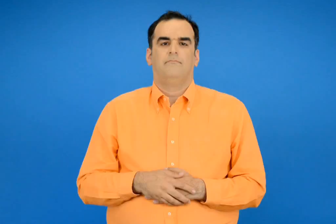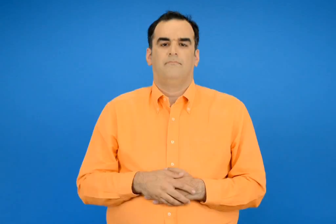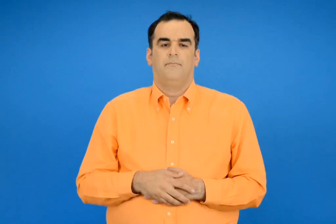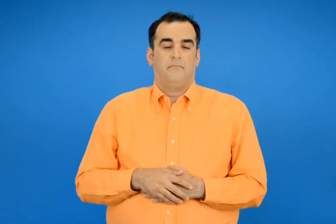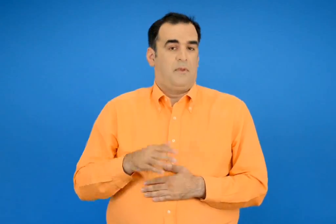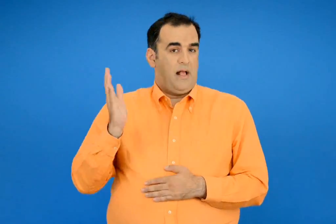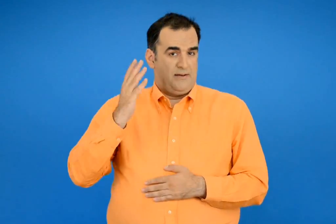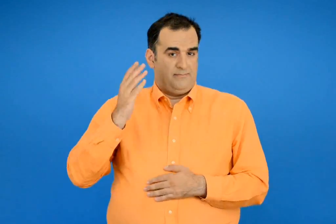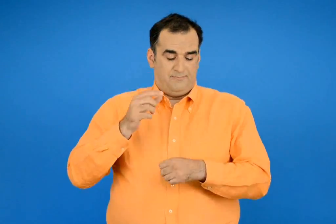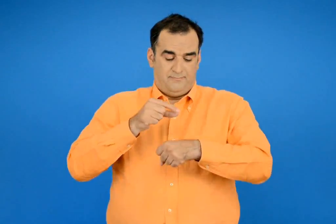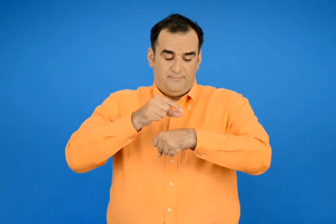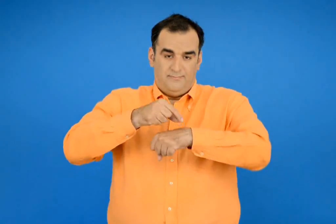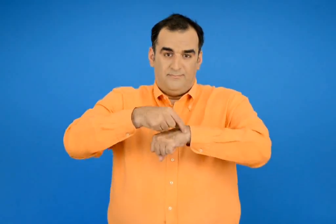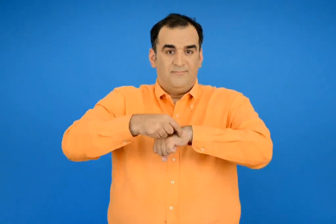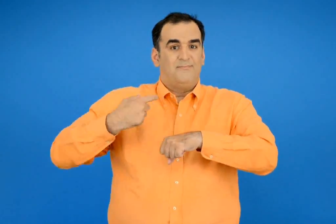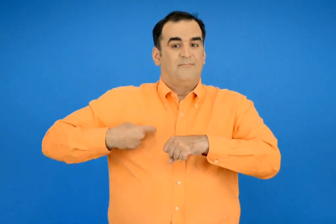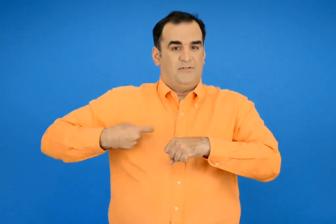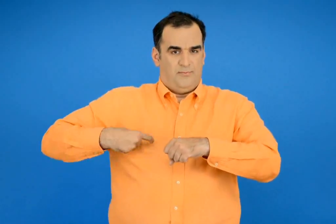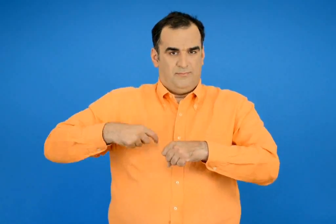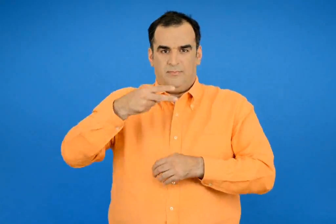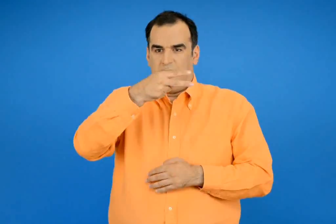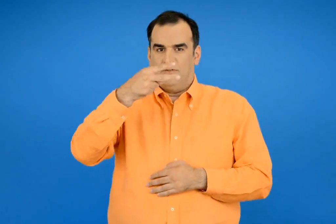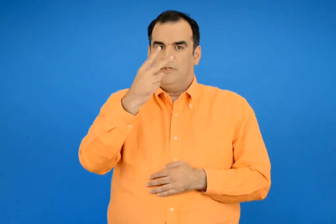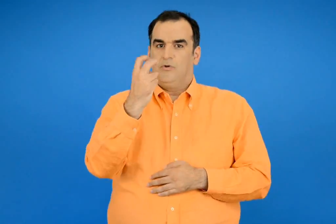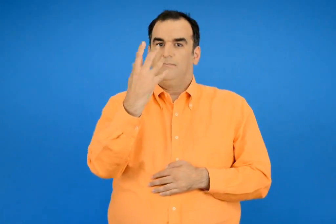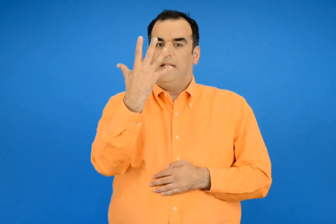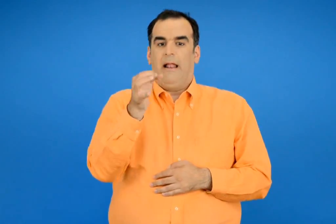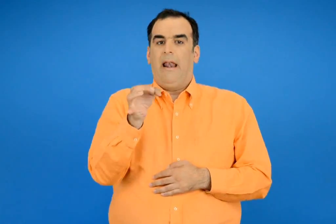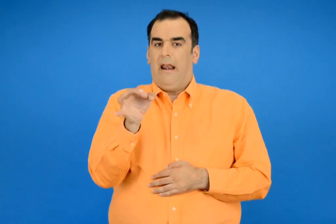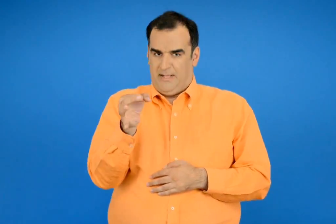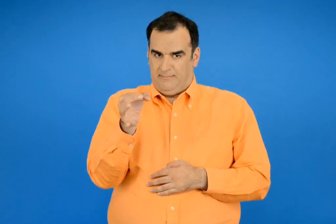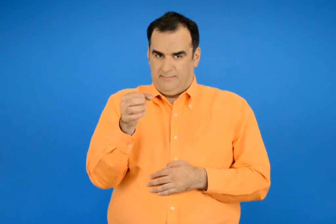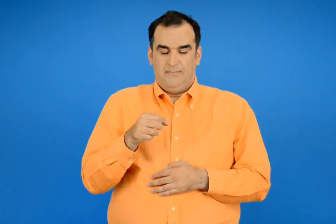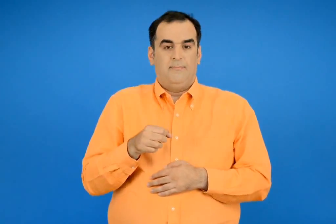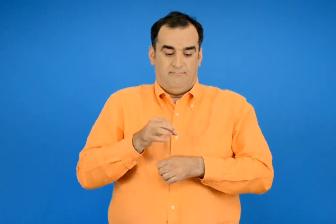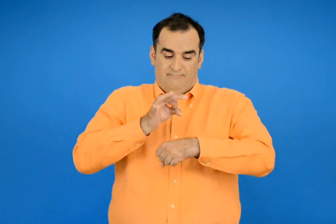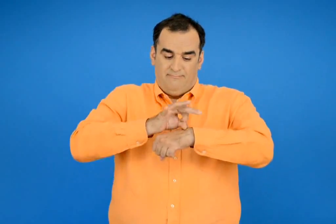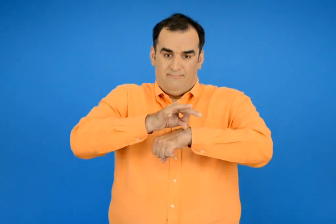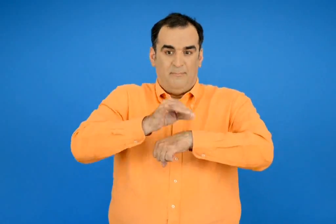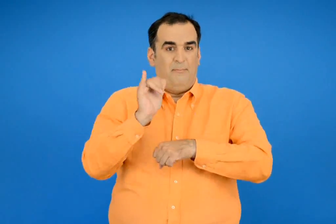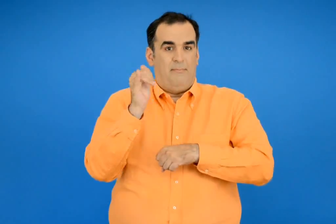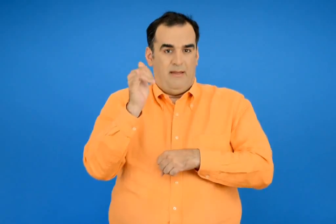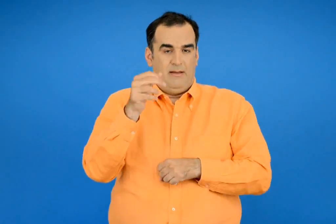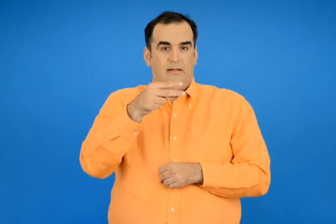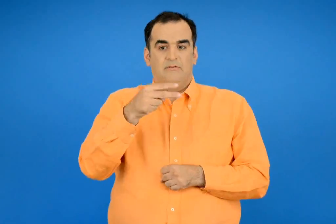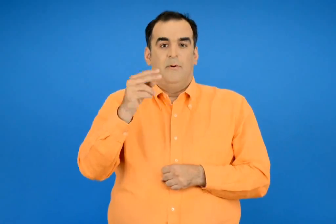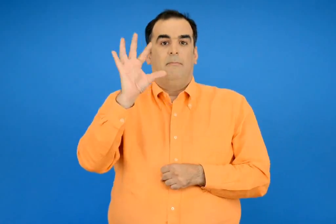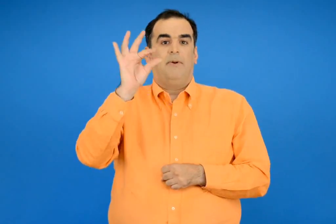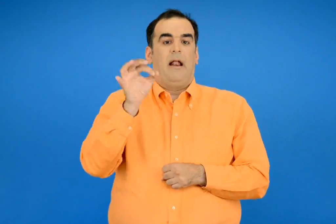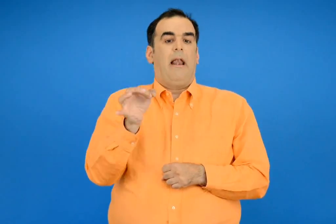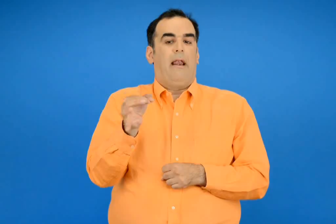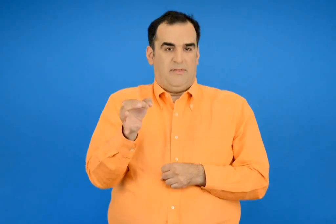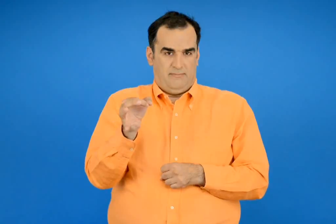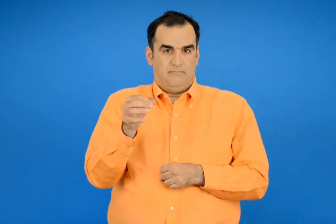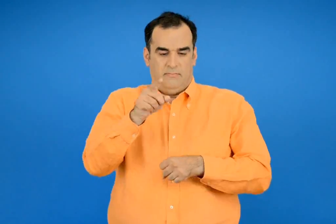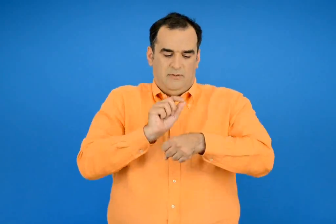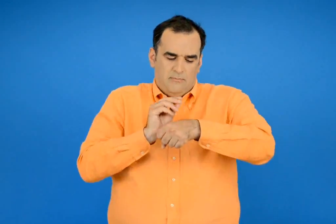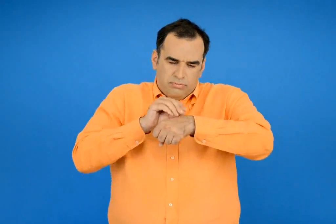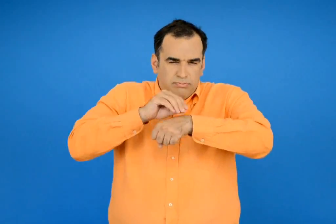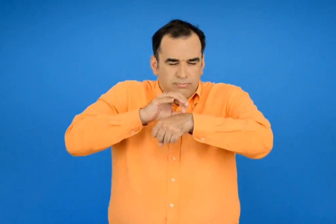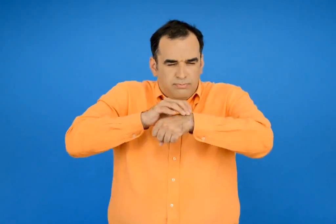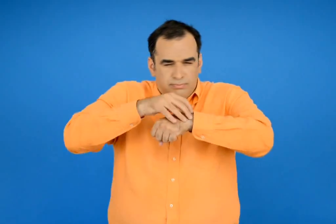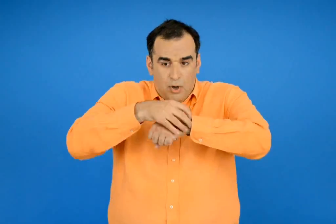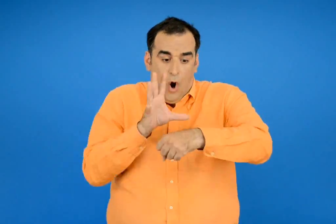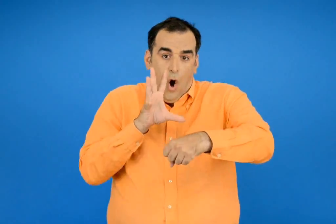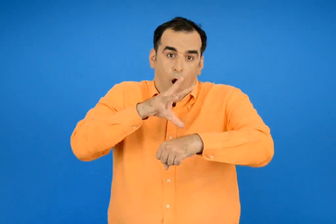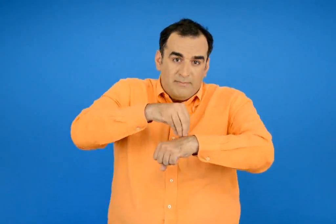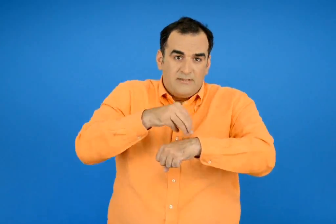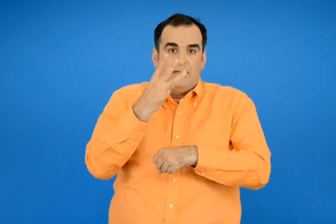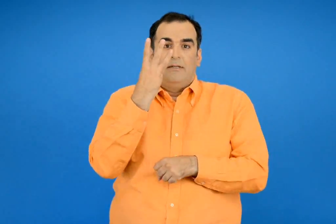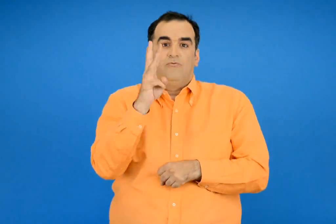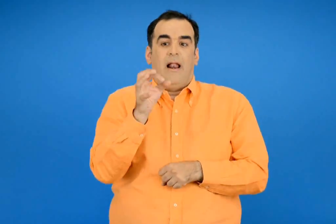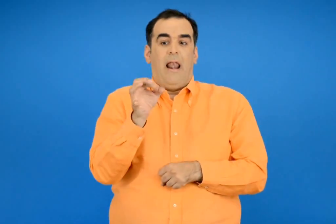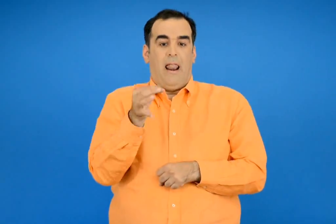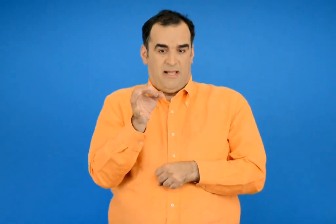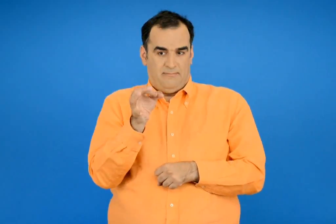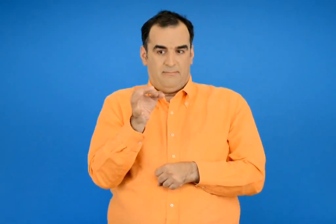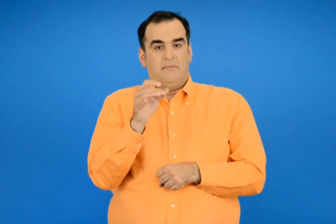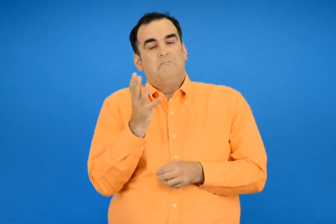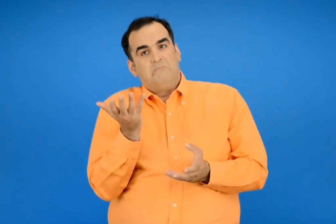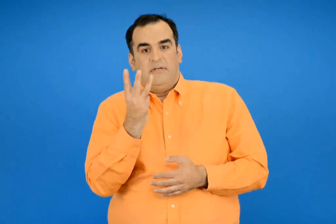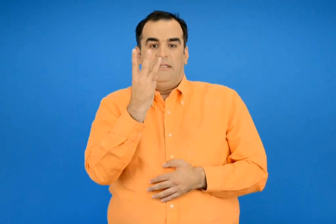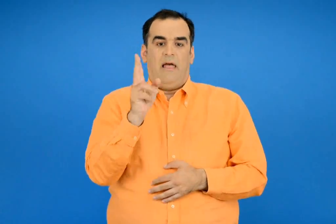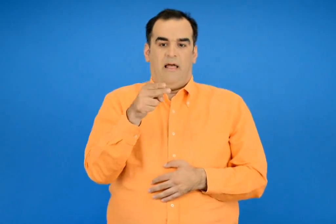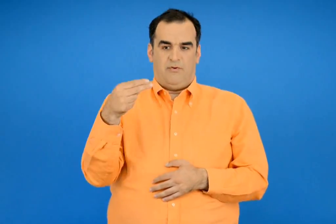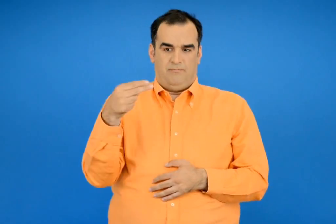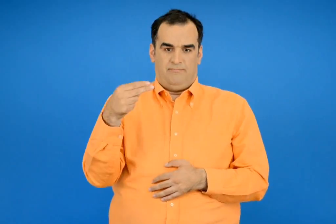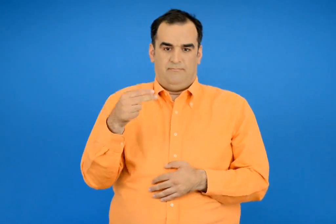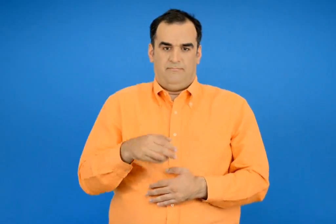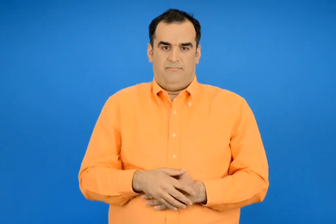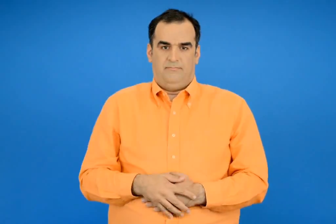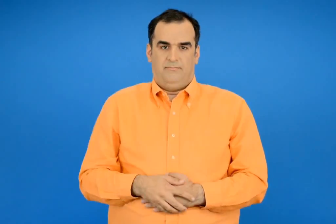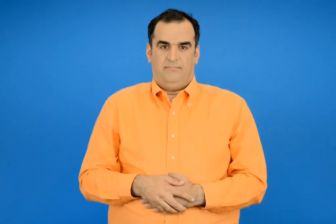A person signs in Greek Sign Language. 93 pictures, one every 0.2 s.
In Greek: αν οι πράσινες χάντρες = 25 λεπτά και οι μπλε χάντρες = 50 λεπτά φτιάχνουμε ένα βραχιόλι με χάντρες που έχουν συνολική αξία 300 λεπτό η 3 €
